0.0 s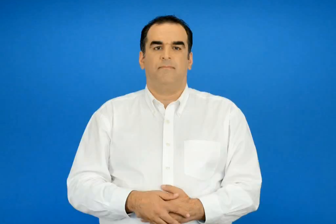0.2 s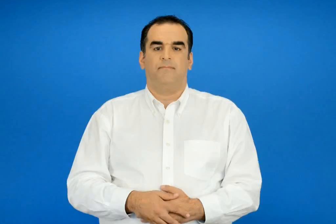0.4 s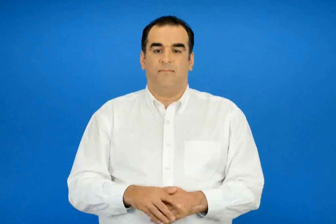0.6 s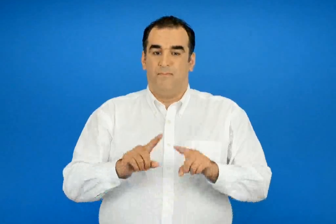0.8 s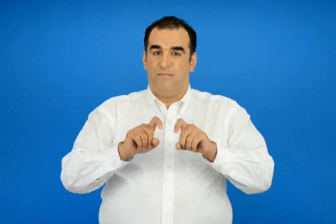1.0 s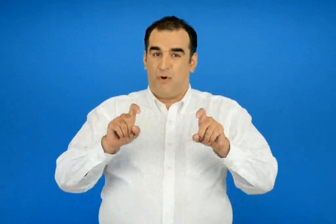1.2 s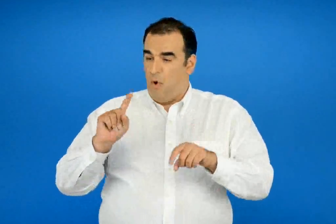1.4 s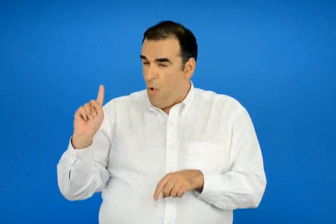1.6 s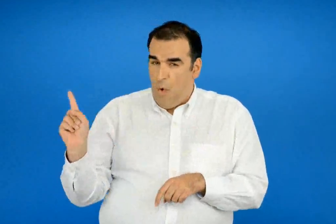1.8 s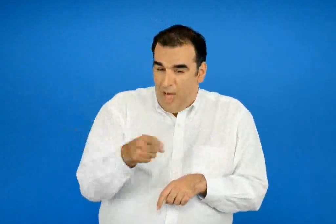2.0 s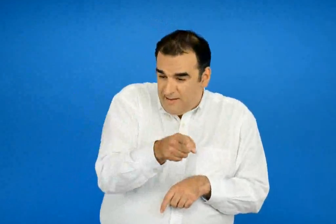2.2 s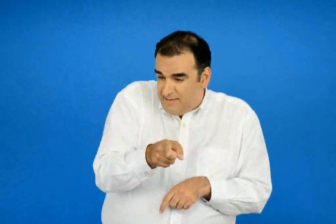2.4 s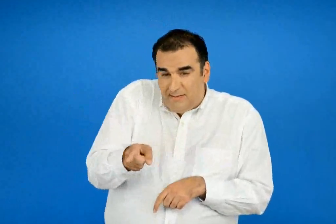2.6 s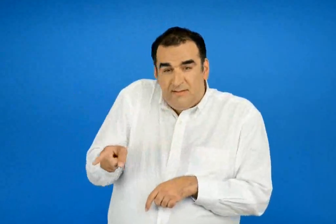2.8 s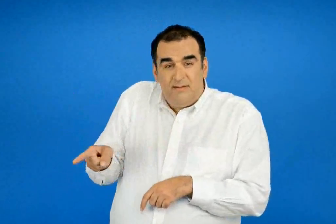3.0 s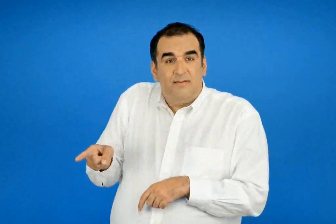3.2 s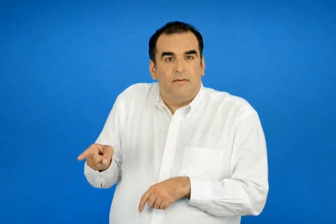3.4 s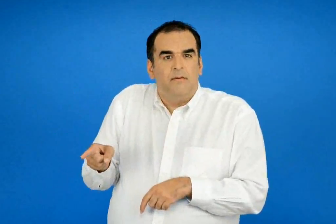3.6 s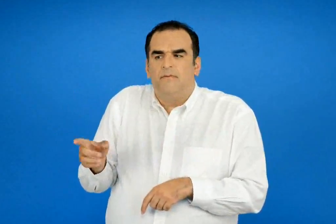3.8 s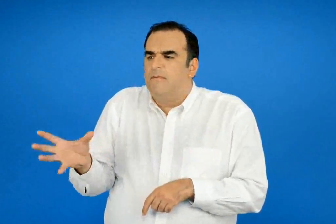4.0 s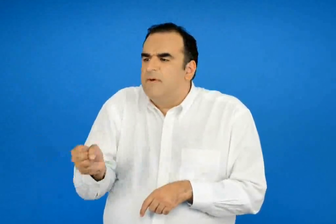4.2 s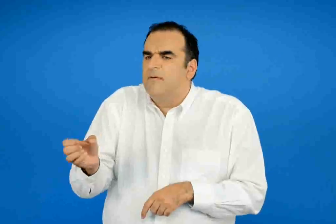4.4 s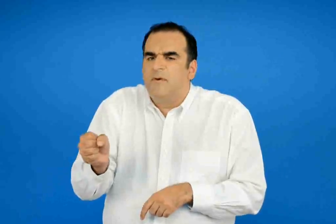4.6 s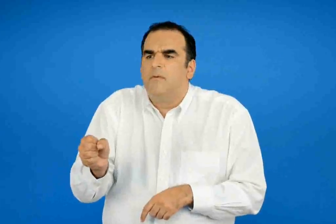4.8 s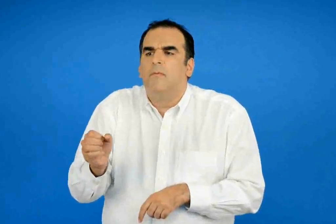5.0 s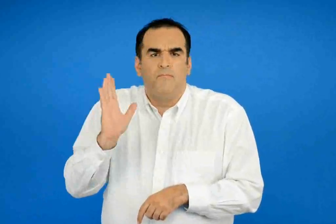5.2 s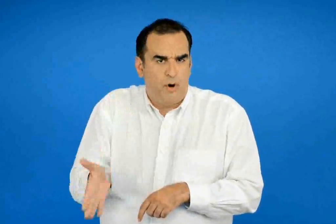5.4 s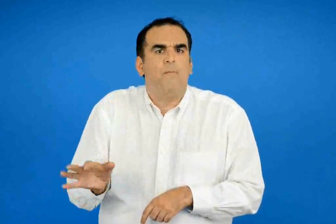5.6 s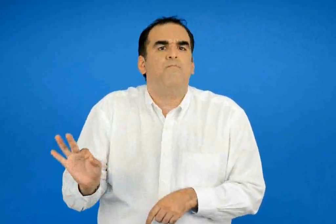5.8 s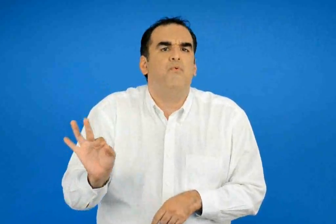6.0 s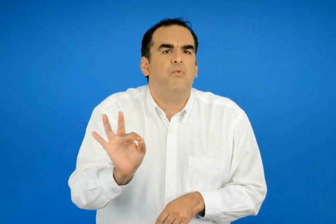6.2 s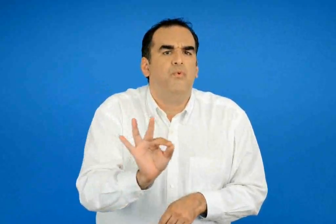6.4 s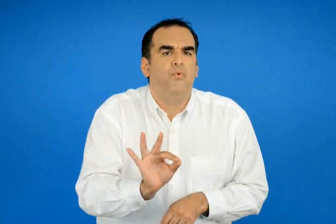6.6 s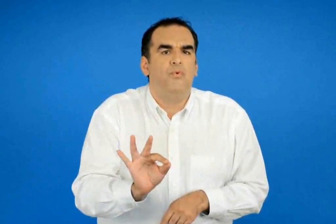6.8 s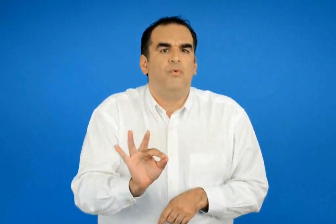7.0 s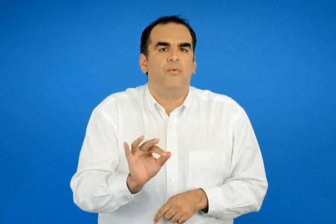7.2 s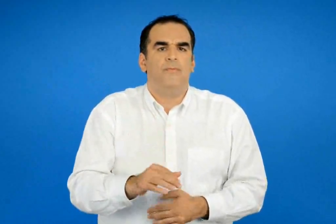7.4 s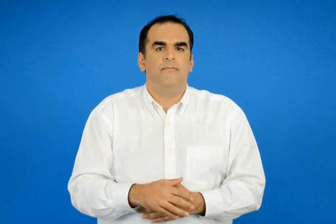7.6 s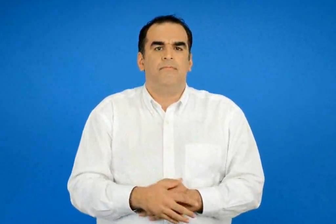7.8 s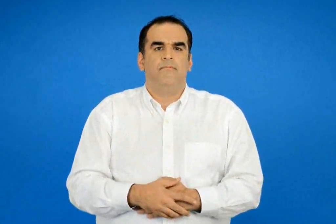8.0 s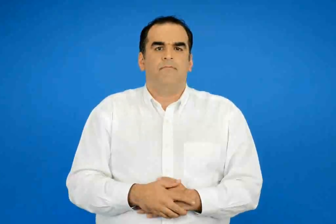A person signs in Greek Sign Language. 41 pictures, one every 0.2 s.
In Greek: που μπορούμε να βρούμε όλα αυτά τα προϊόντα ;
